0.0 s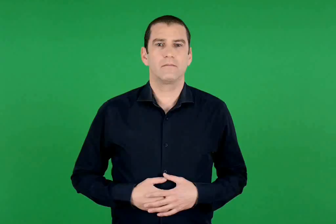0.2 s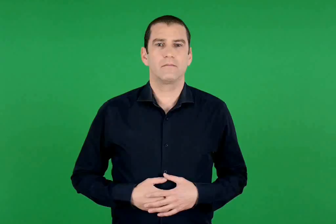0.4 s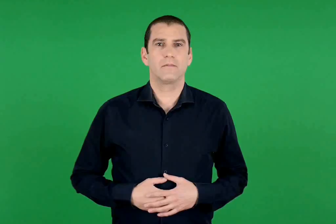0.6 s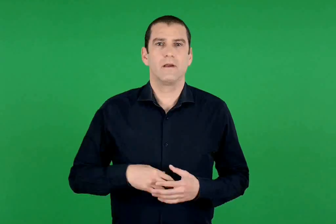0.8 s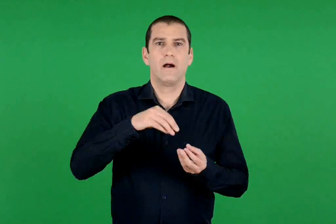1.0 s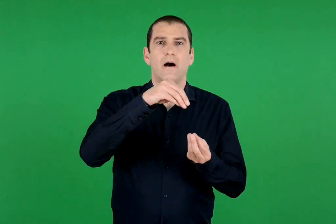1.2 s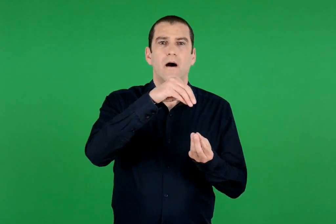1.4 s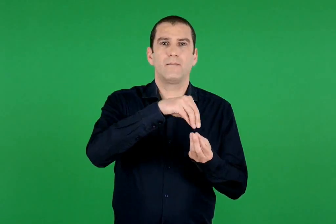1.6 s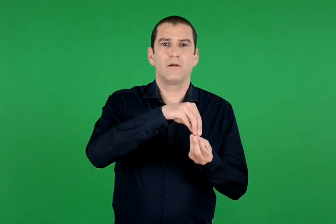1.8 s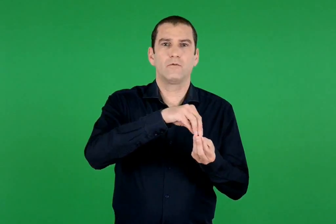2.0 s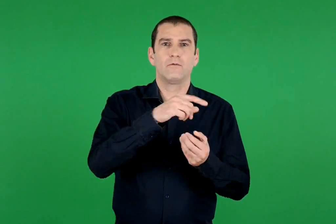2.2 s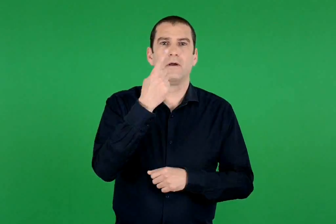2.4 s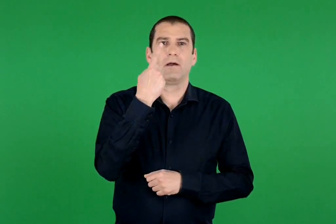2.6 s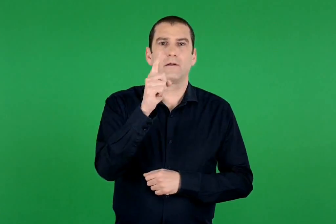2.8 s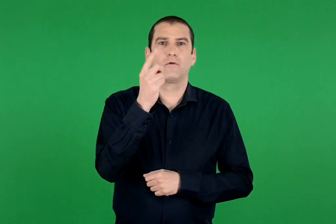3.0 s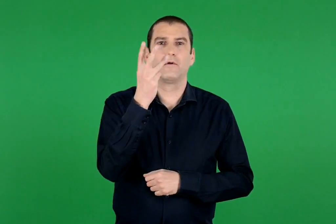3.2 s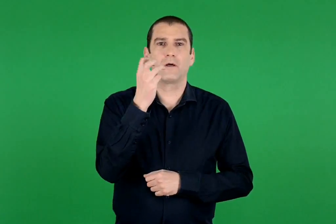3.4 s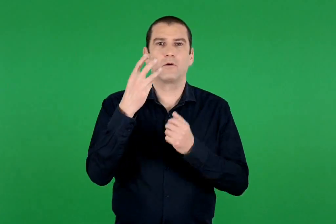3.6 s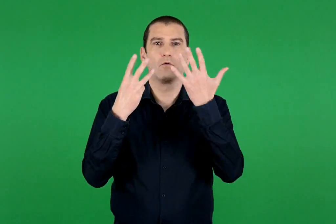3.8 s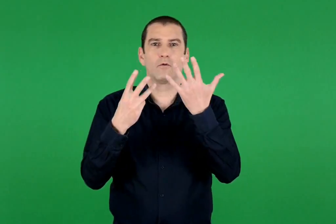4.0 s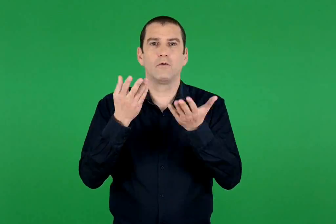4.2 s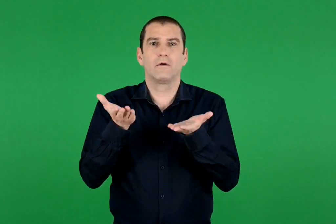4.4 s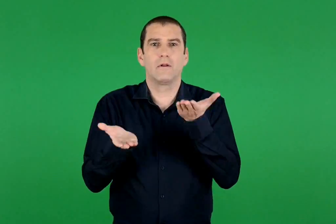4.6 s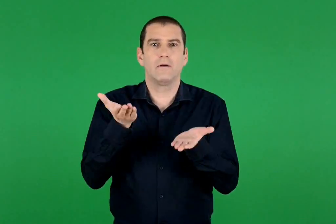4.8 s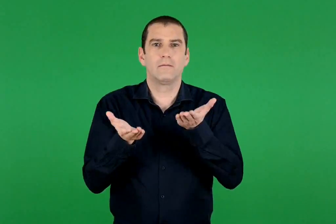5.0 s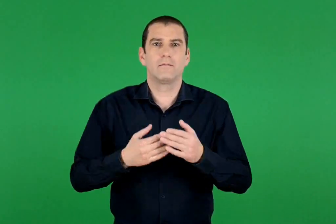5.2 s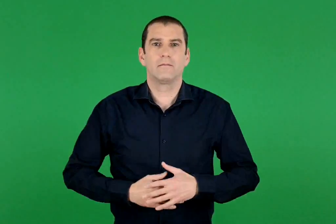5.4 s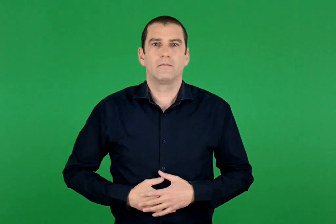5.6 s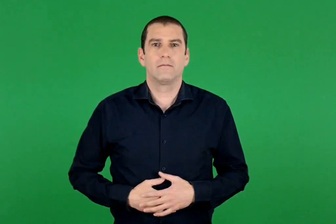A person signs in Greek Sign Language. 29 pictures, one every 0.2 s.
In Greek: απρίλιος 138
